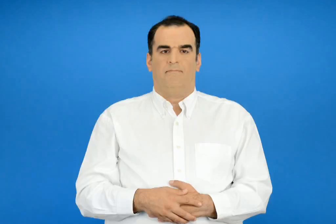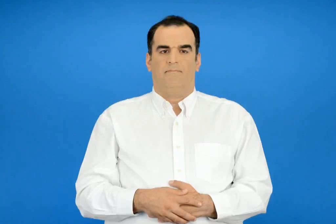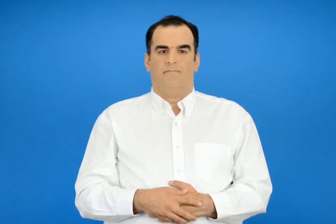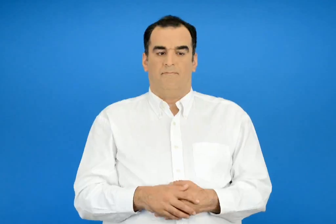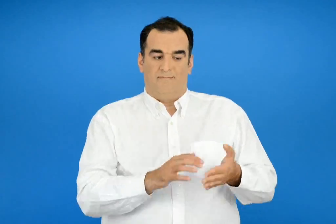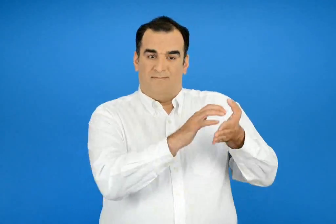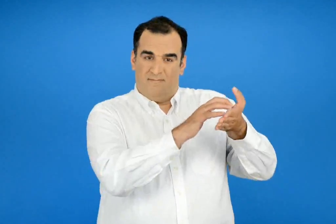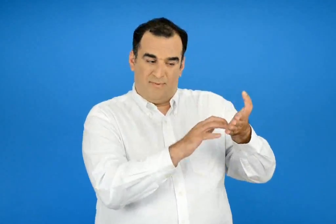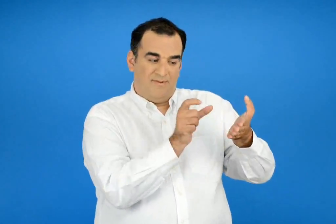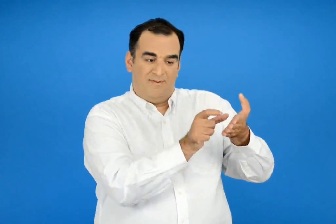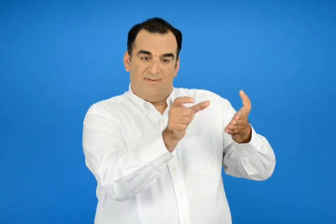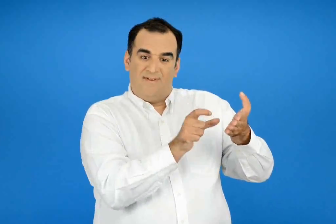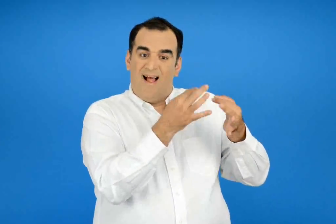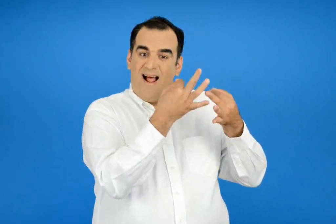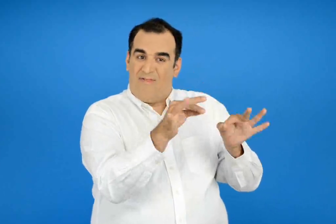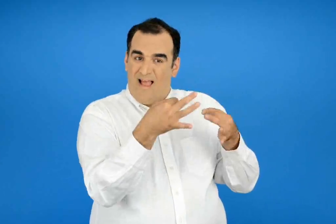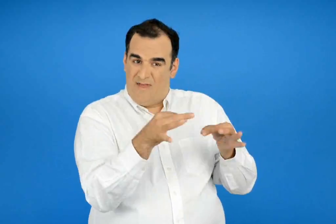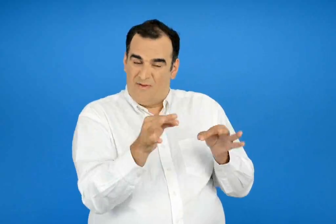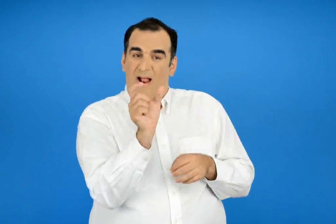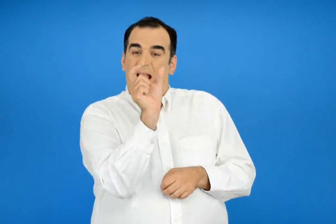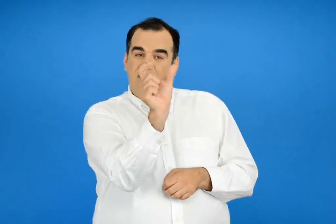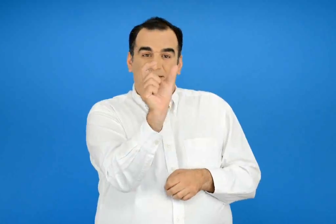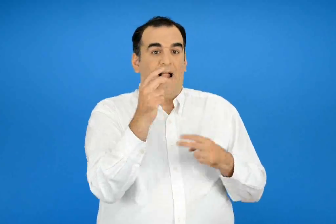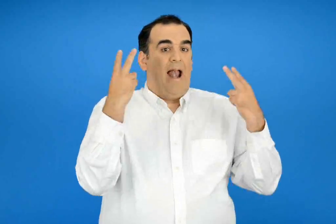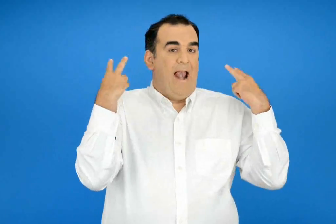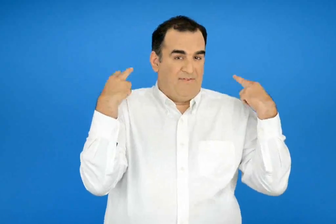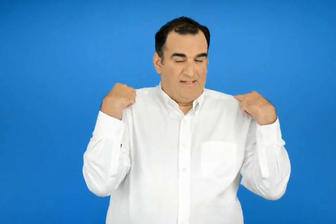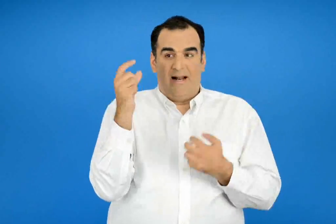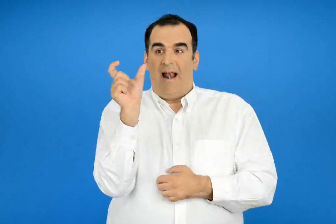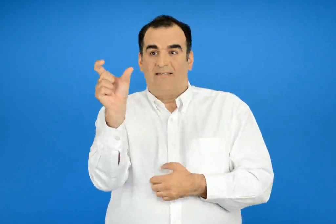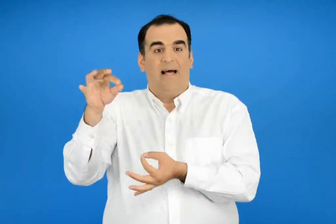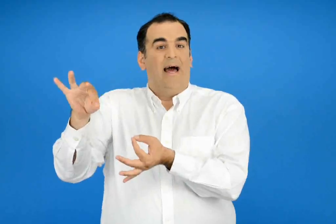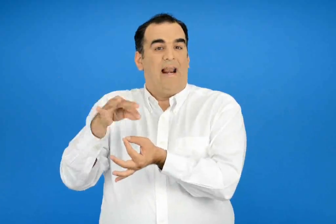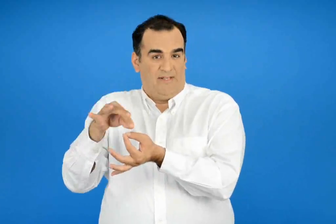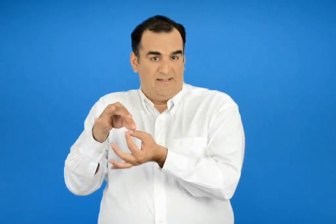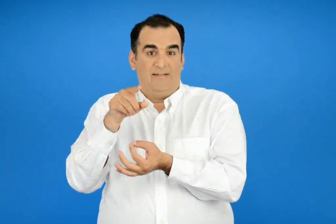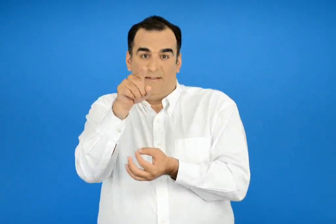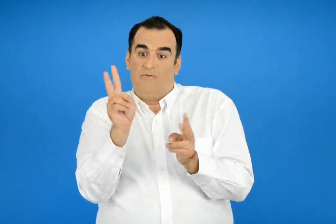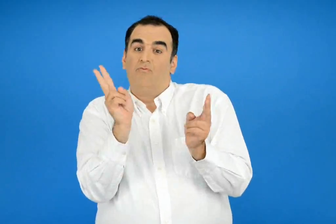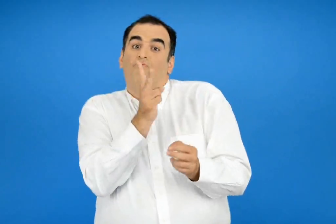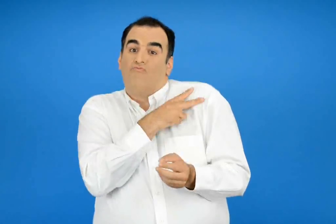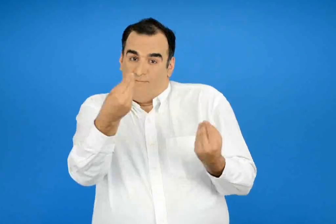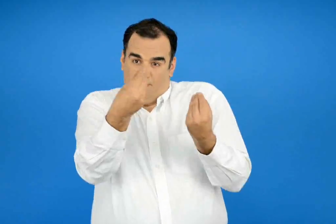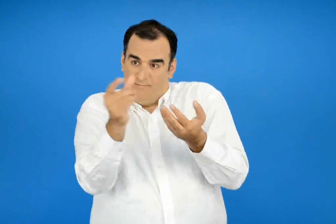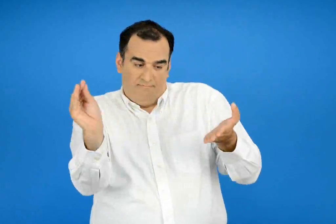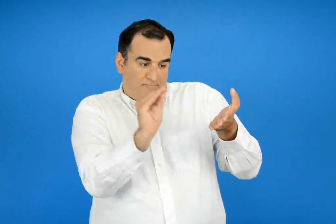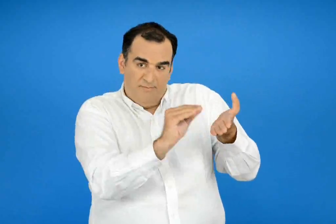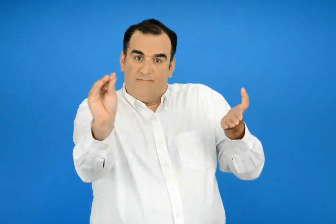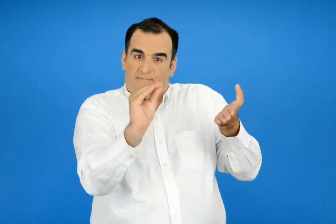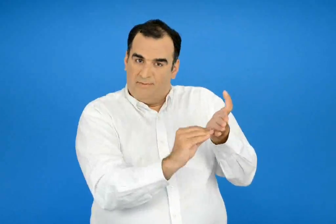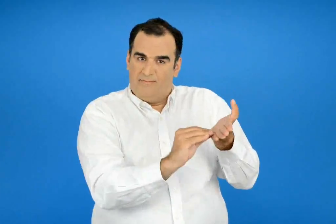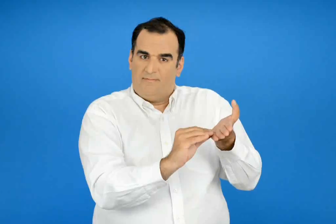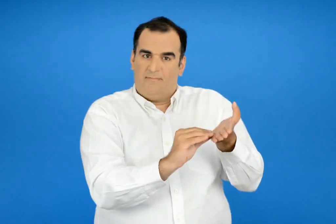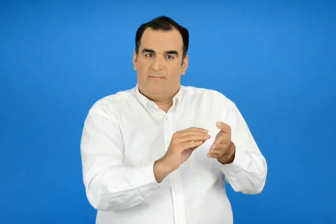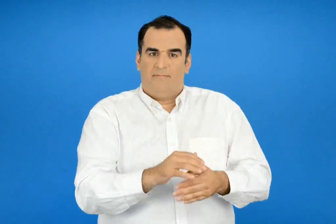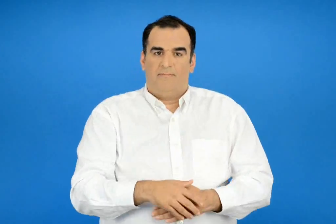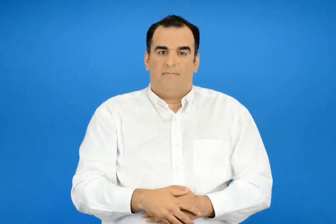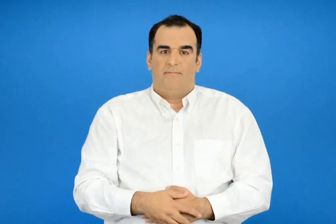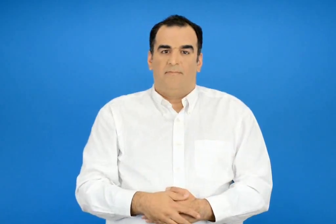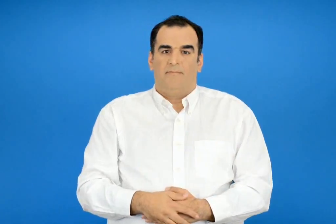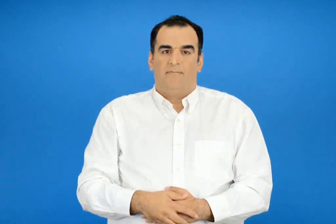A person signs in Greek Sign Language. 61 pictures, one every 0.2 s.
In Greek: μπορείς να βάλεις στη σωστή μορφή τις λέξεις ναύτης και ράφτης συμπληρώνοντας έτσι τα κενά ;
